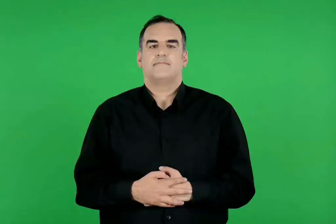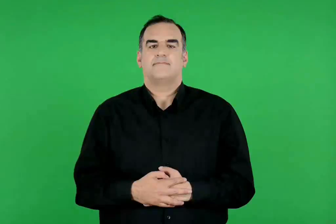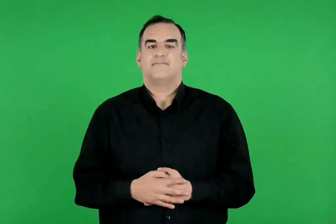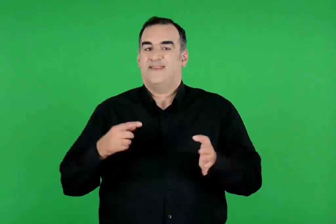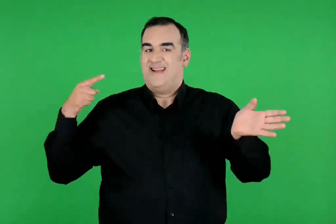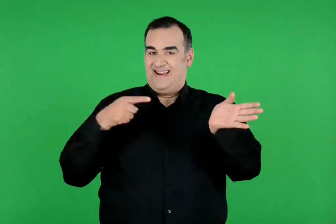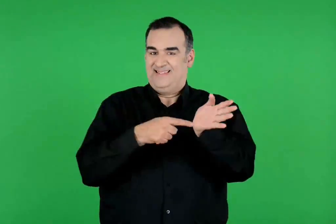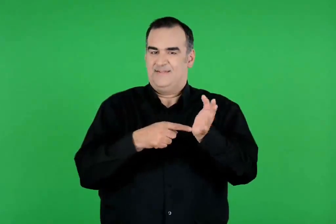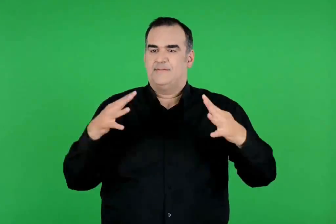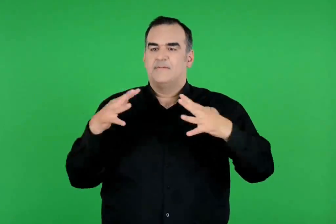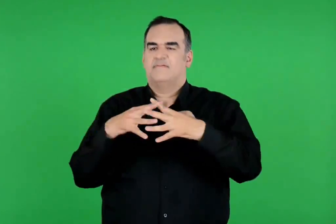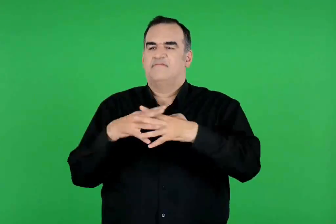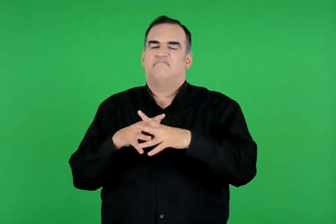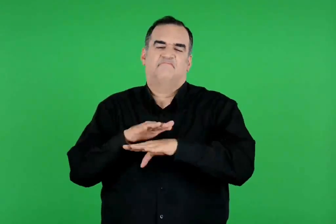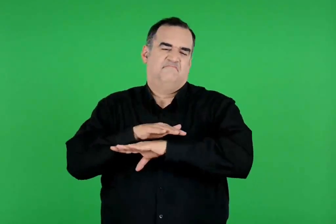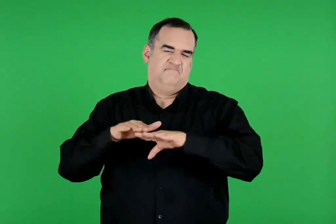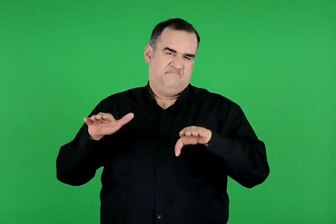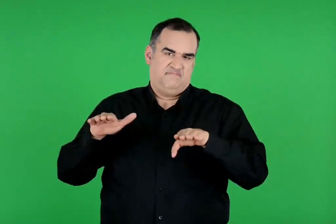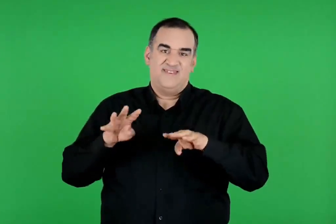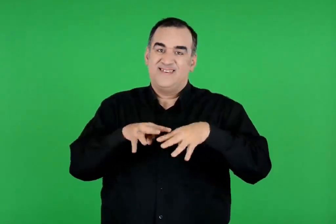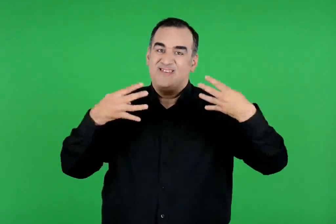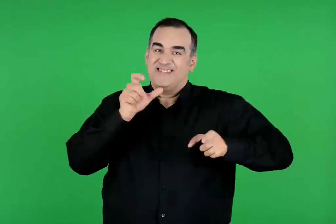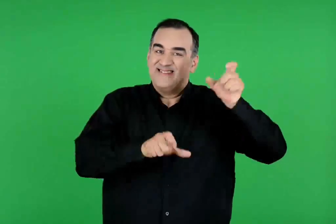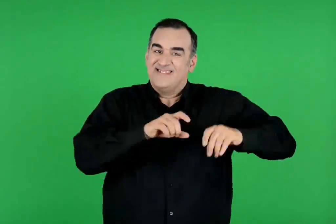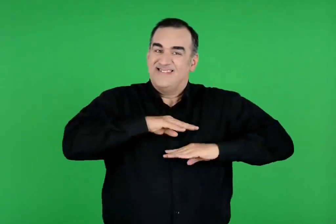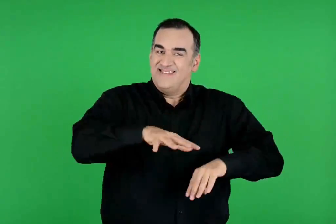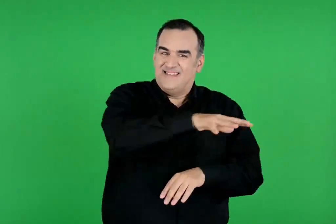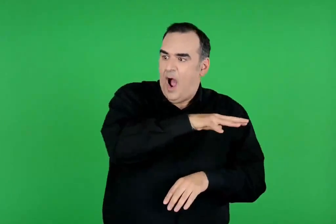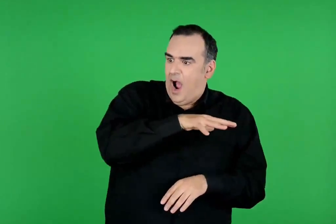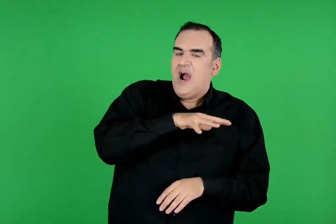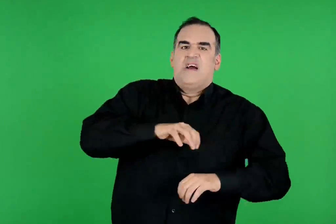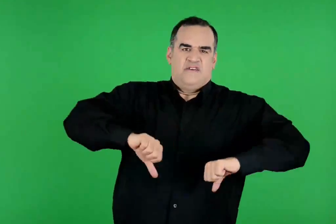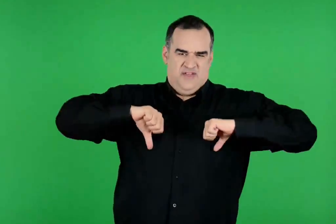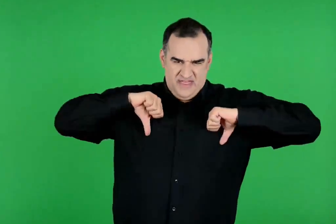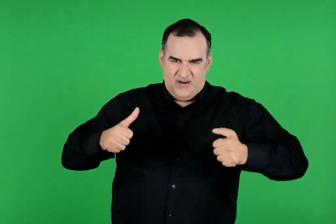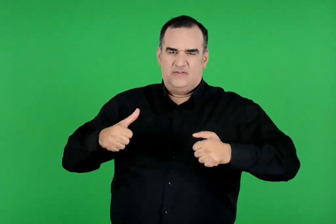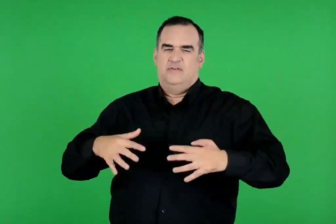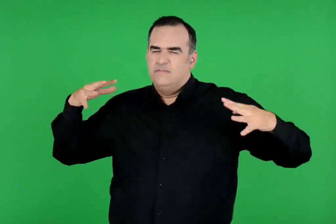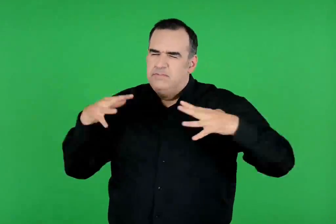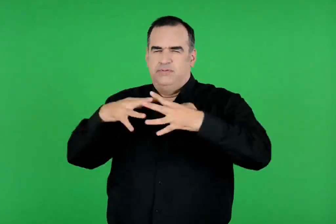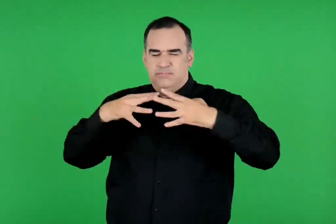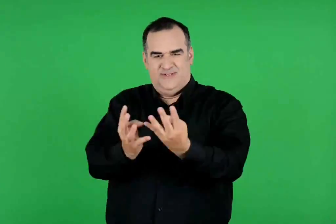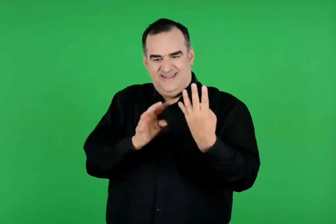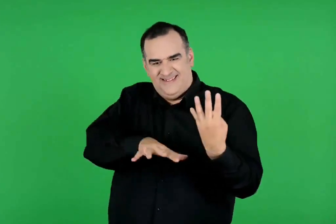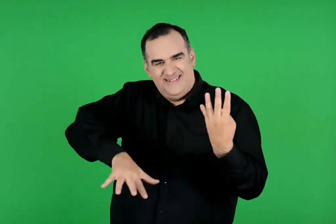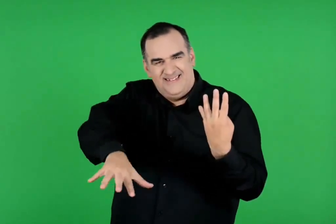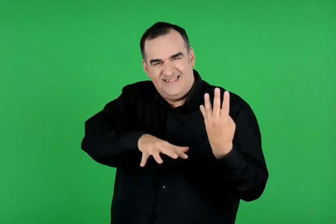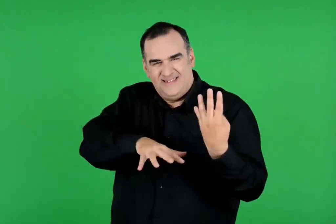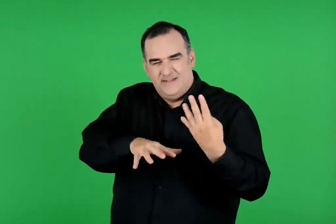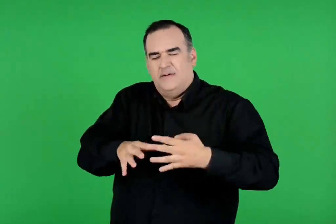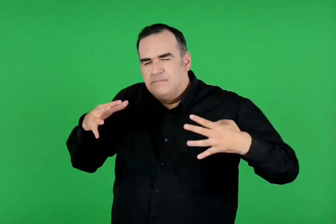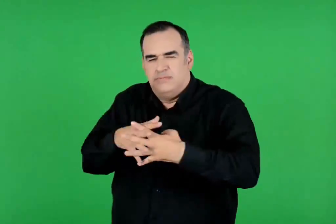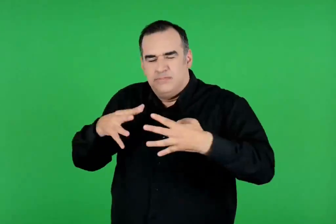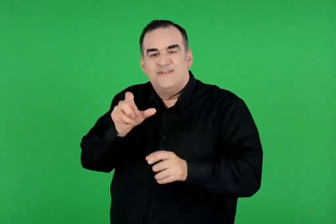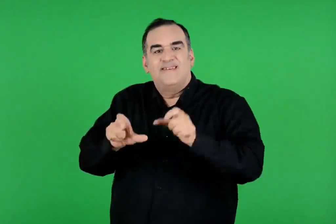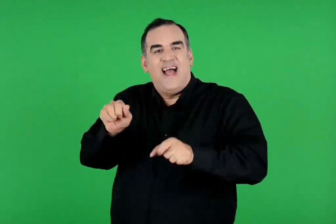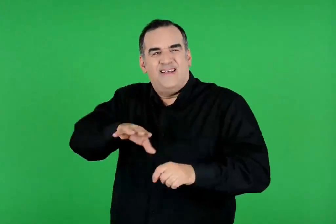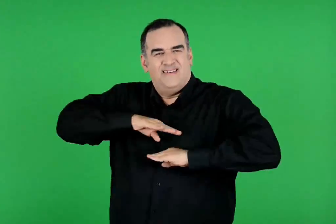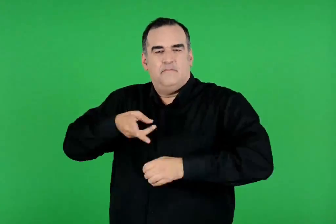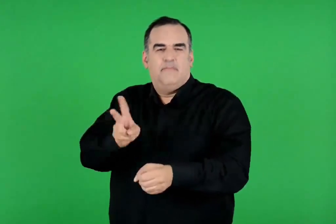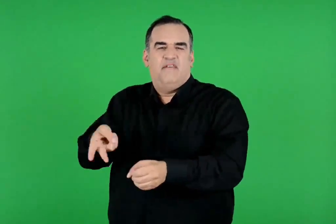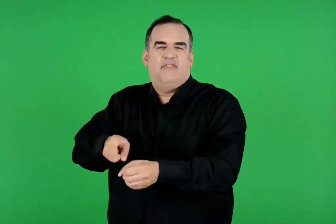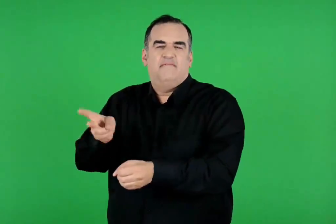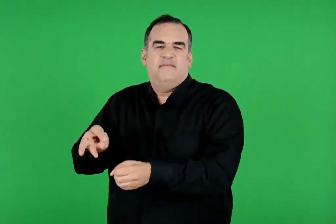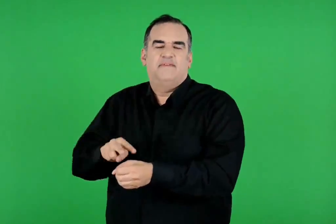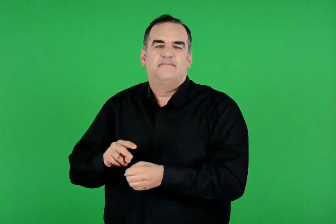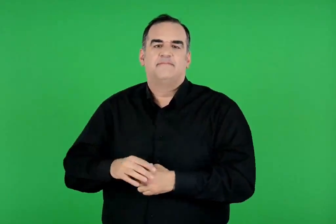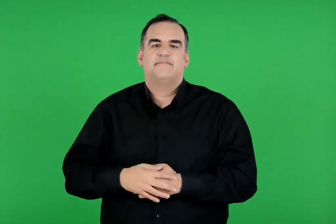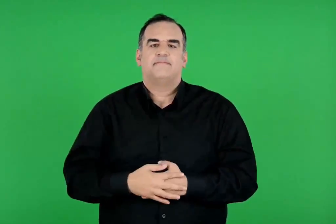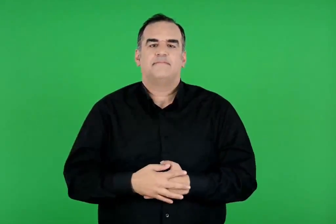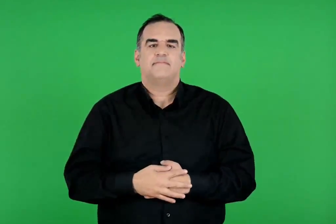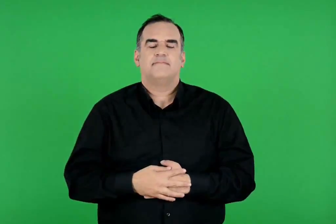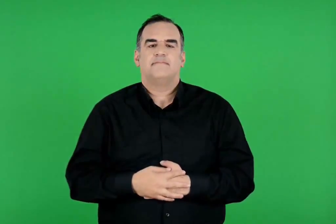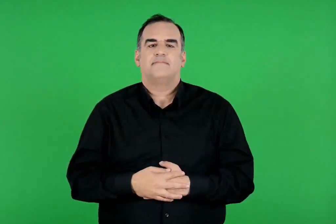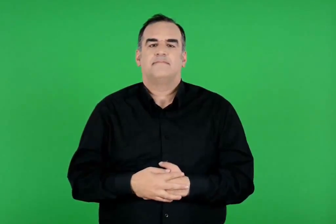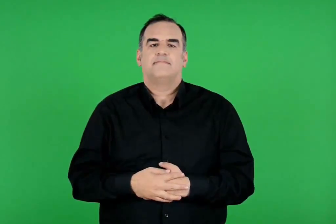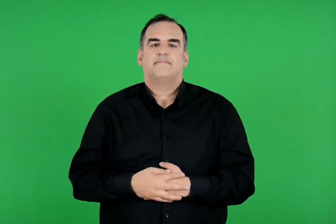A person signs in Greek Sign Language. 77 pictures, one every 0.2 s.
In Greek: ο αχιλλέας δεν πολεμούσε πια κι οι τρώες πήραν θάρρος. άγριες μάχες γίνονταν έξω από της τροίας τα τείχη κι αμέτρητοι αχαιοί έπεφταν νεκροί
